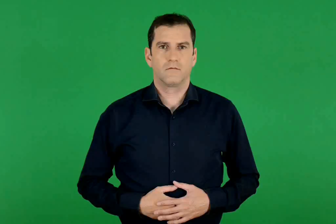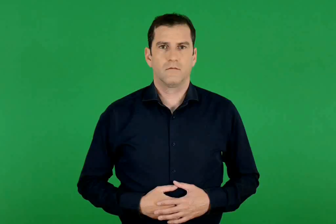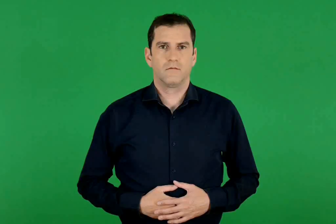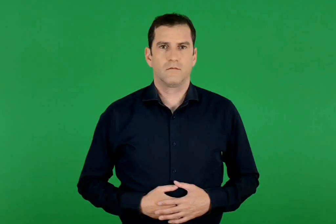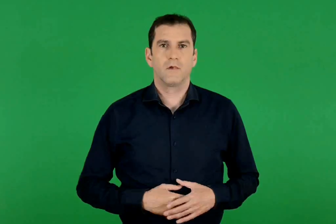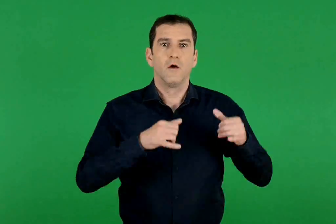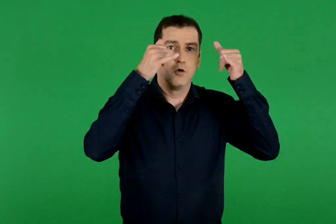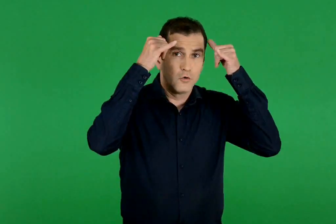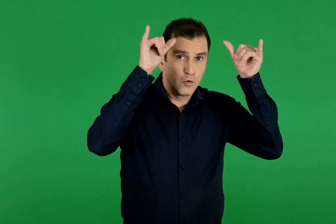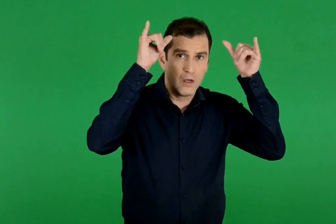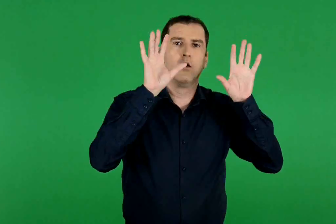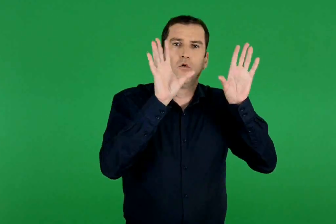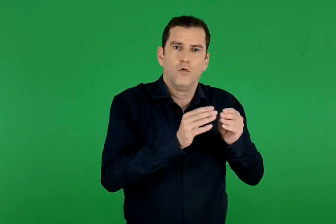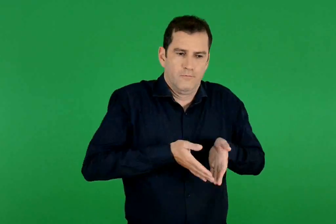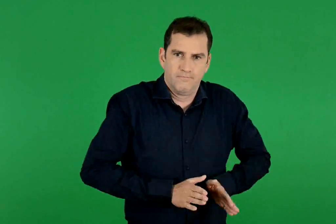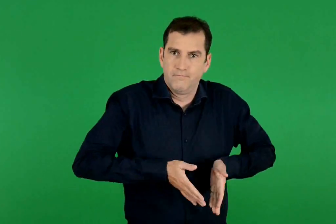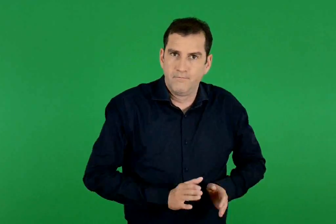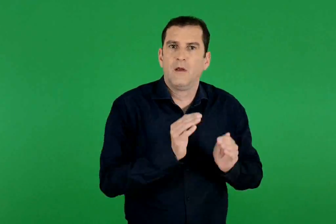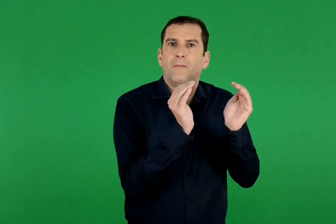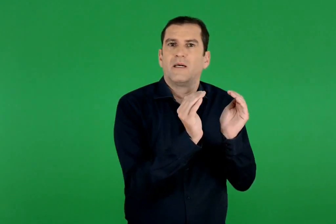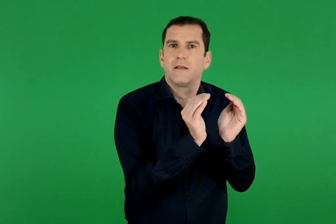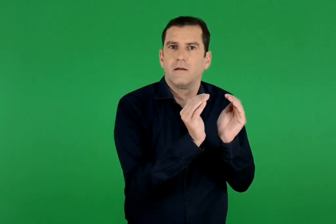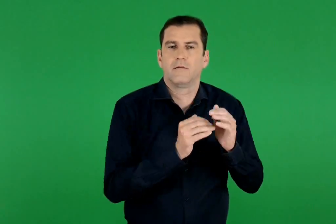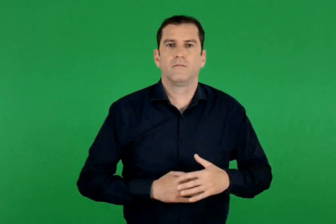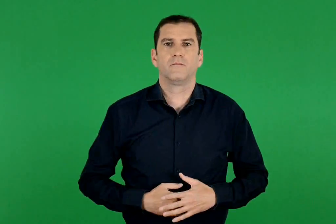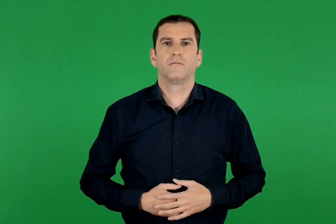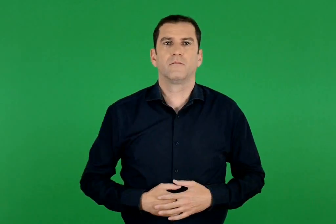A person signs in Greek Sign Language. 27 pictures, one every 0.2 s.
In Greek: ζώα που γεννούν μικρά
